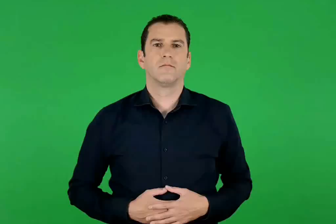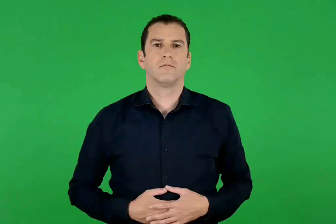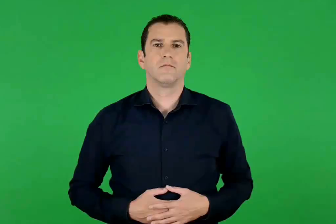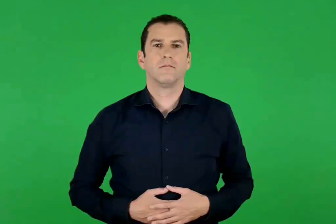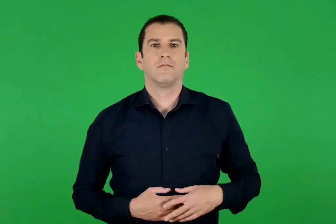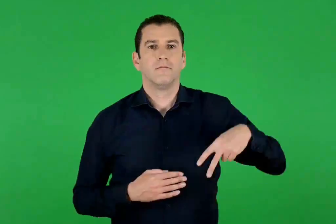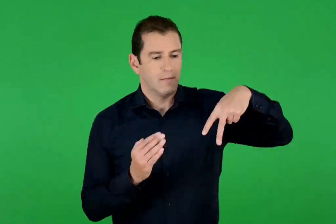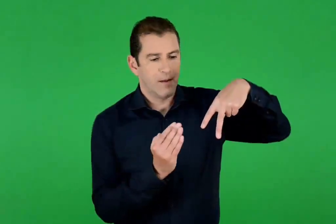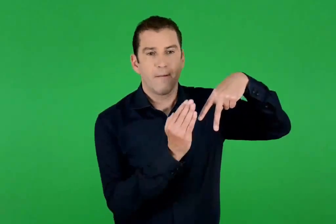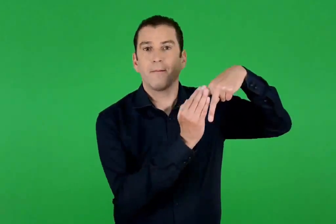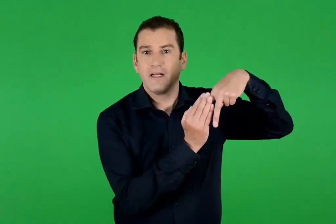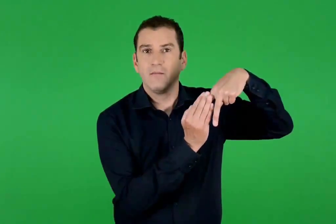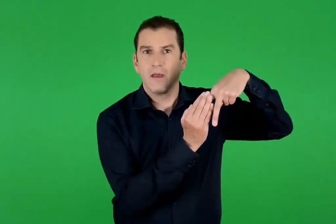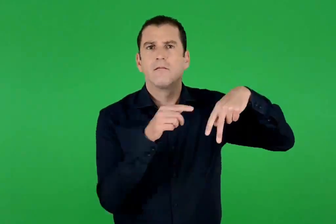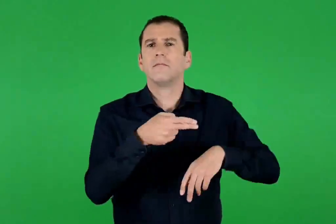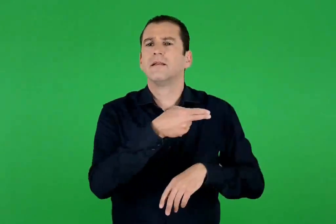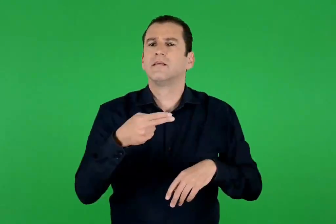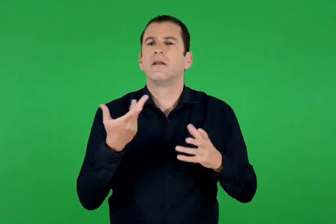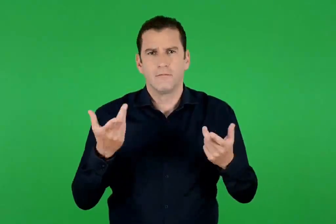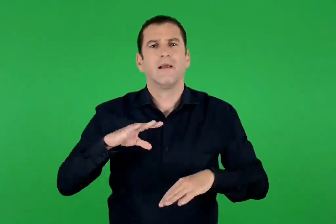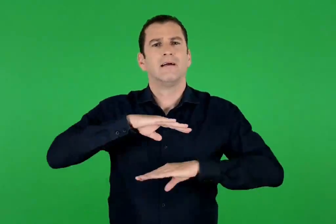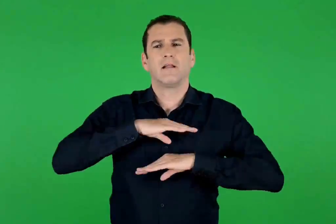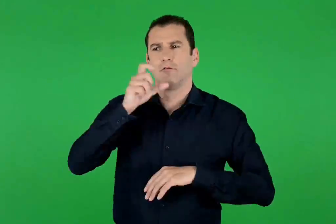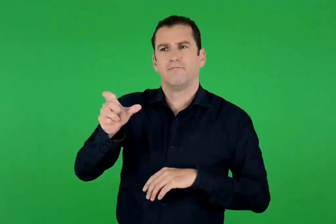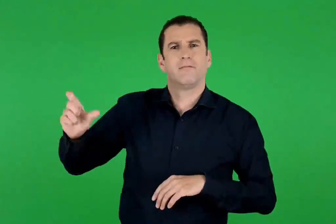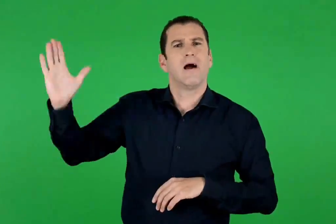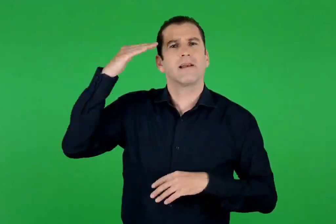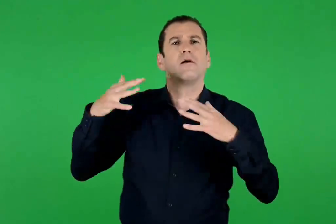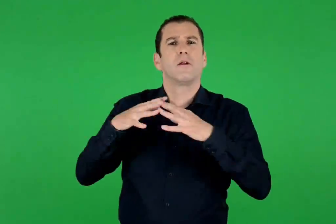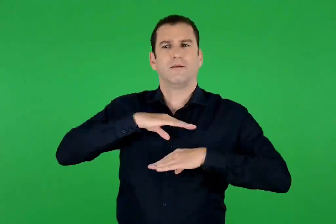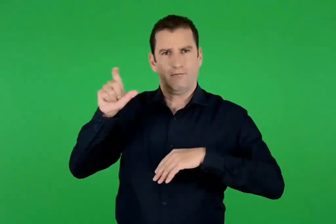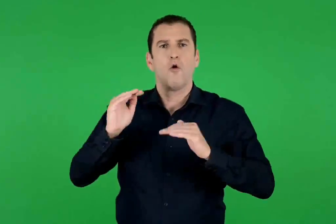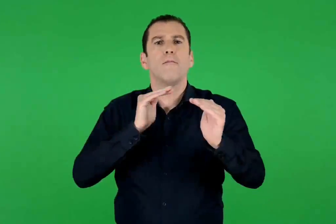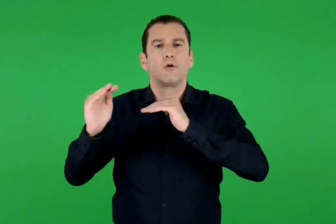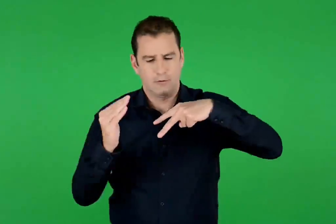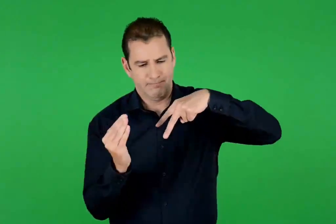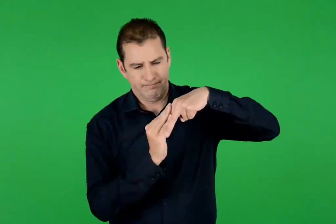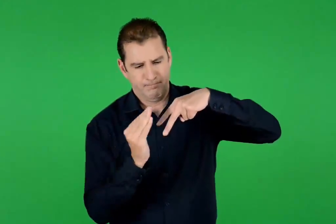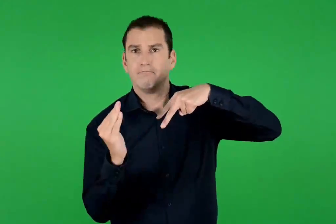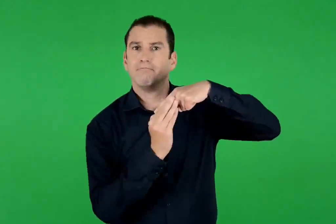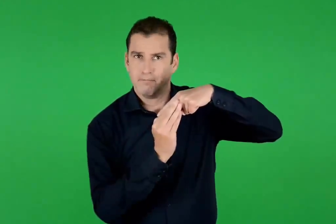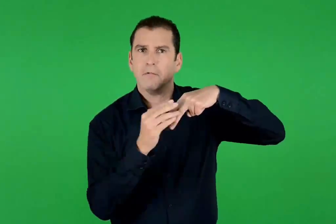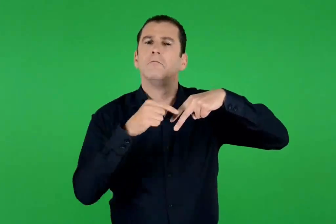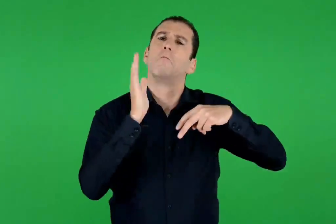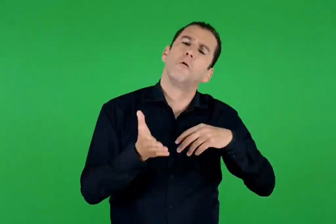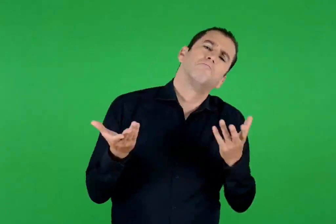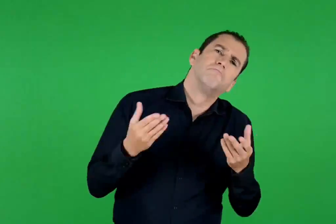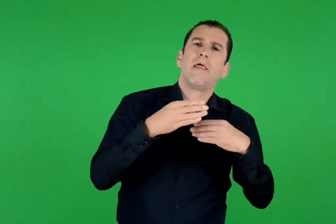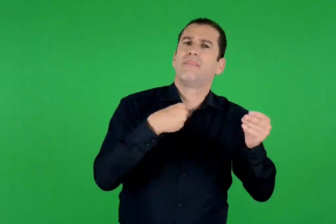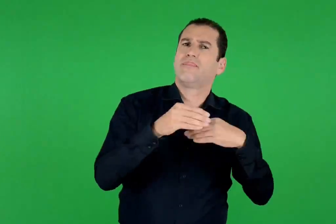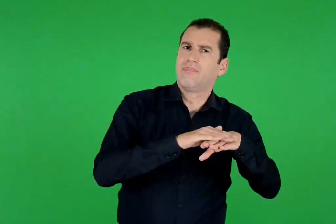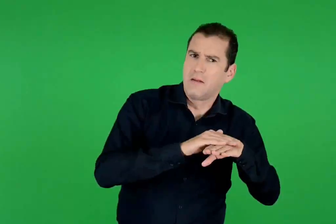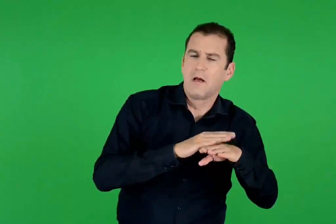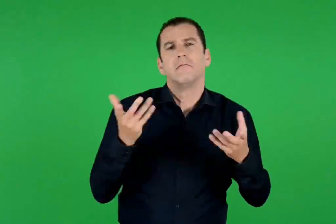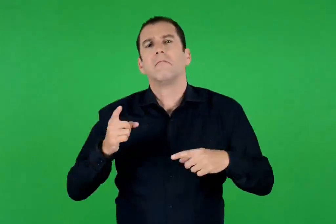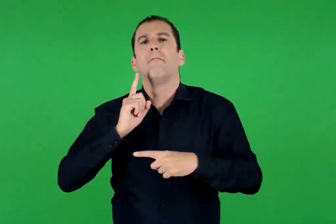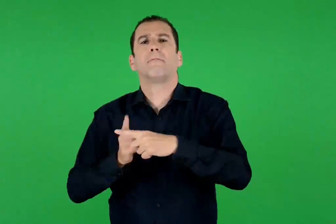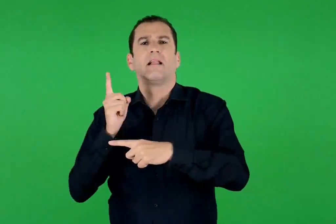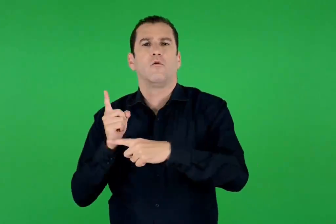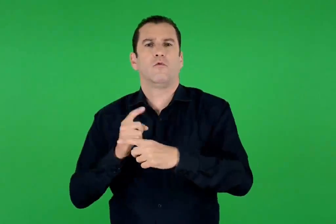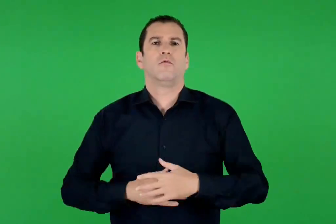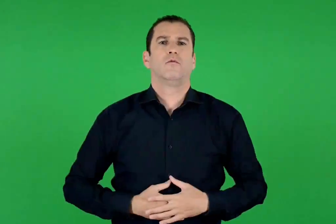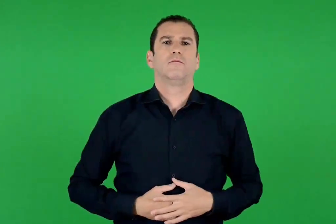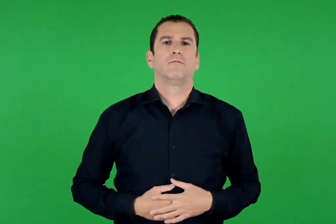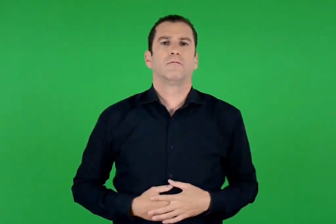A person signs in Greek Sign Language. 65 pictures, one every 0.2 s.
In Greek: περικνημίδα κάλυμμα από δέρμα ή μέταλλο που προστάτευε τα πόδια τις κνήμες των αρχαίων πολεμιστών
